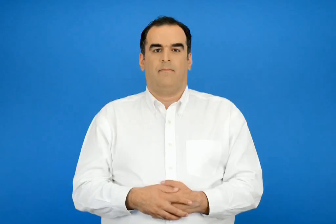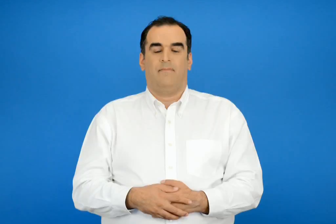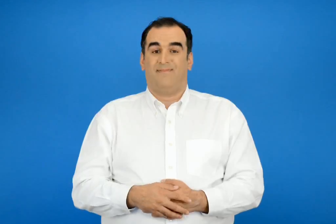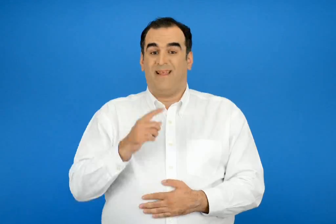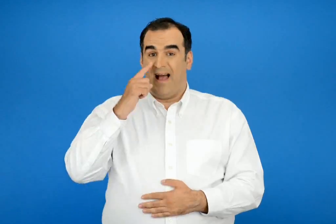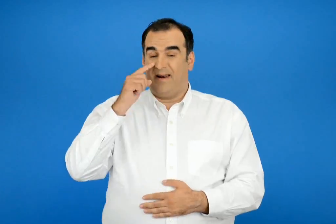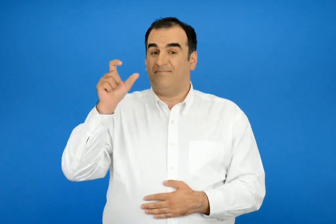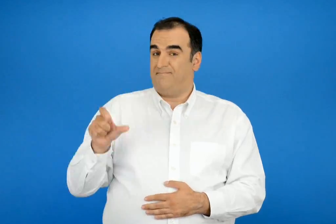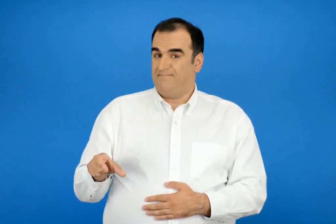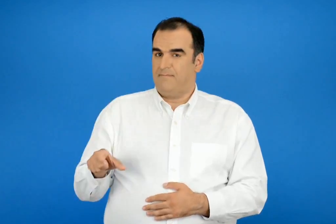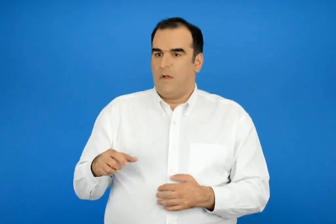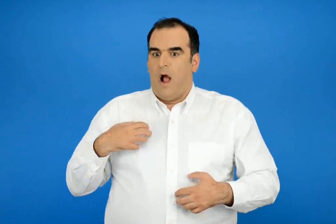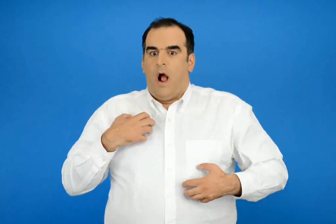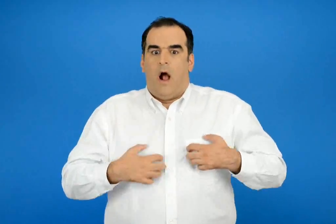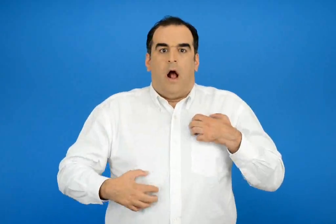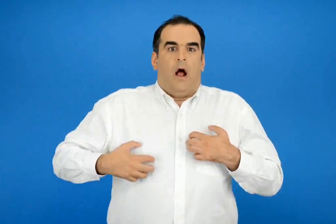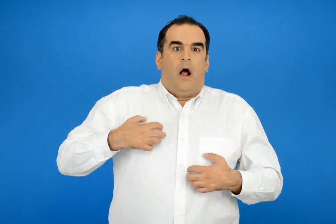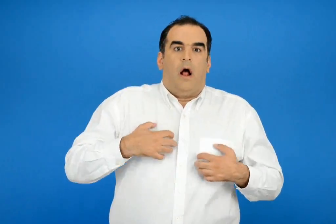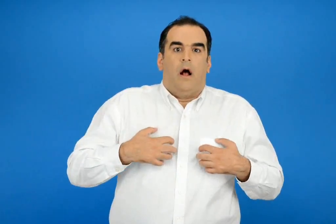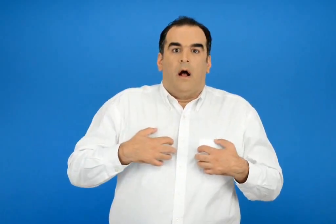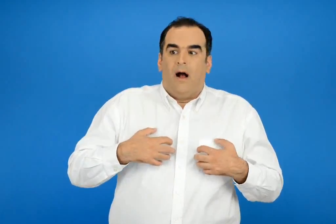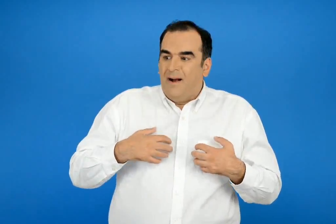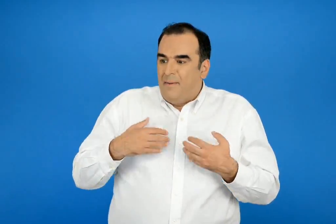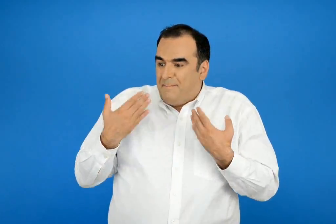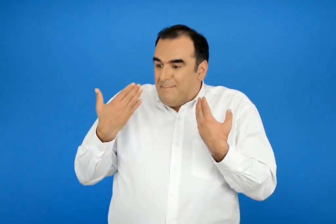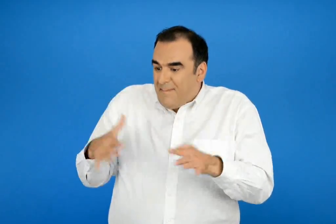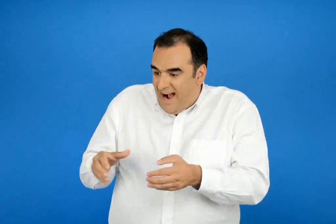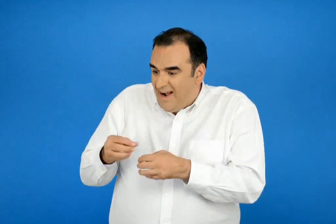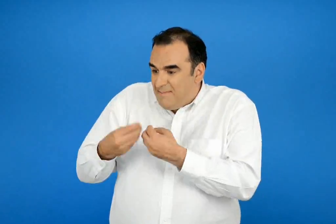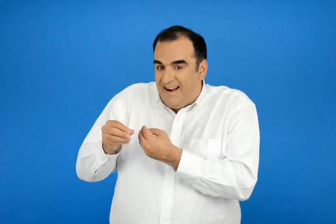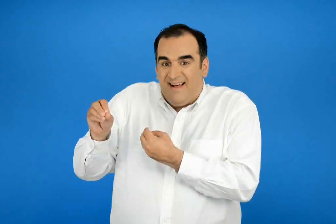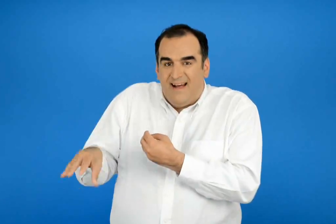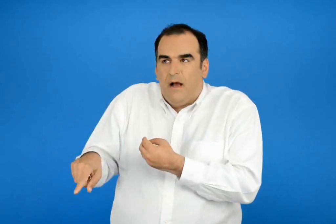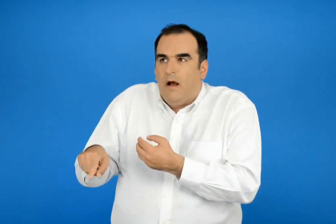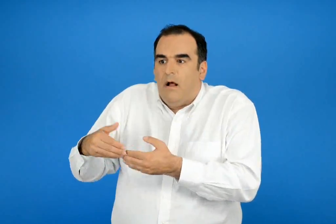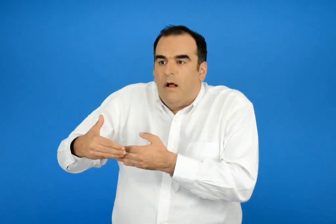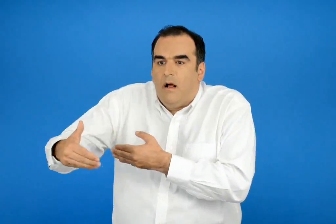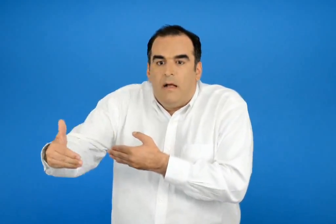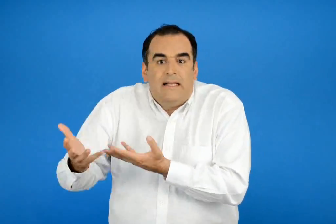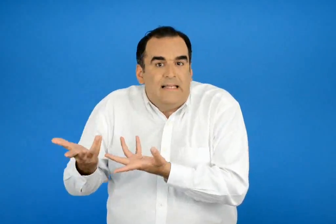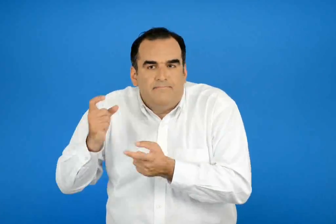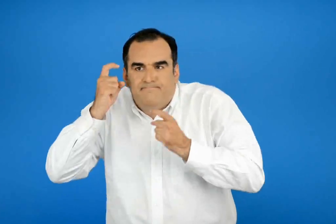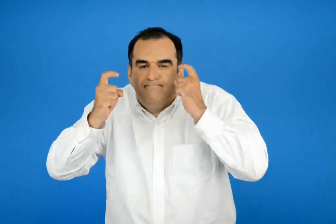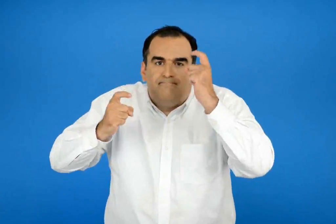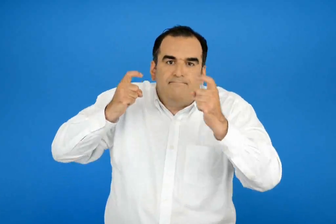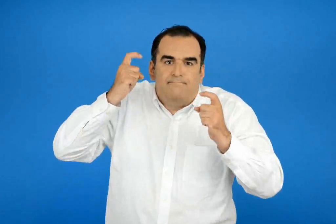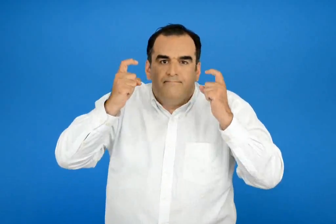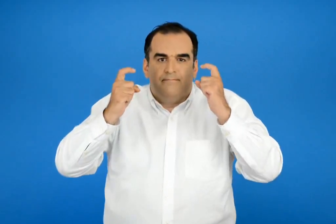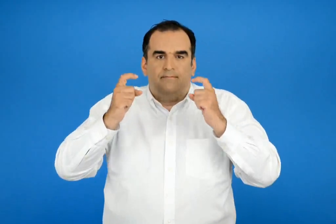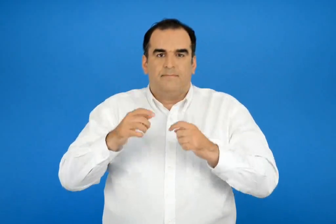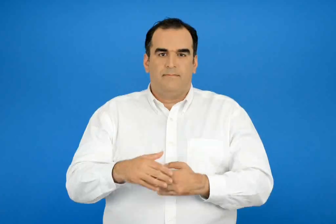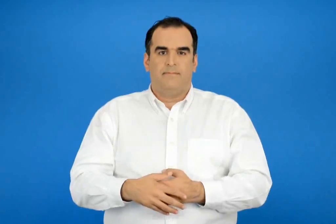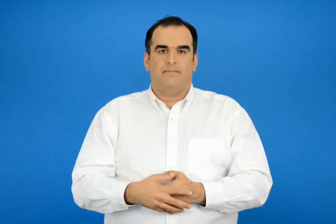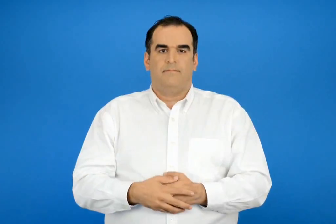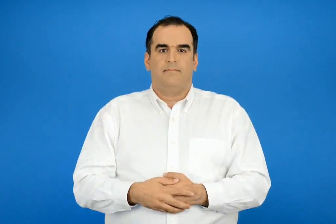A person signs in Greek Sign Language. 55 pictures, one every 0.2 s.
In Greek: η άννα αγωνιά καθώς σκέφτεται τις συνέπειες αυτής της πράξης
